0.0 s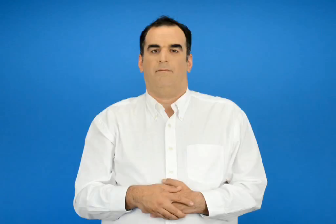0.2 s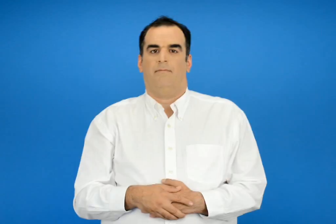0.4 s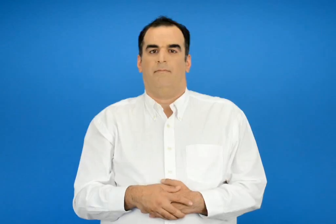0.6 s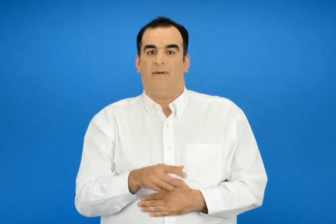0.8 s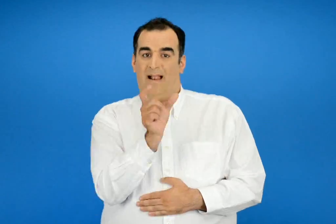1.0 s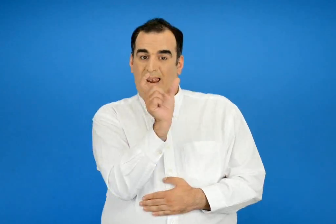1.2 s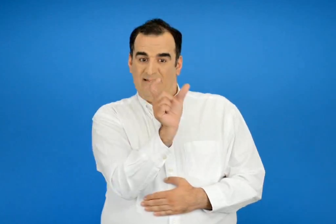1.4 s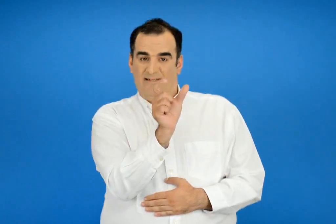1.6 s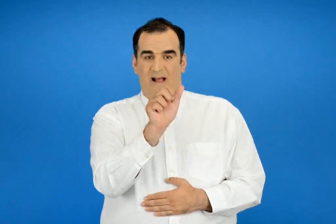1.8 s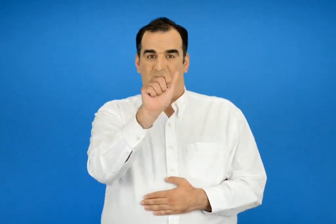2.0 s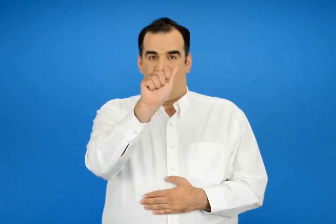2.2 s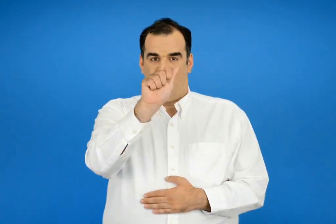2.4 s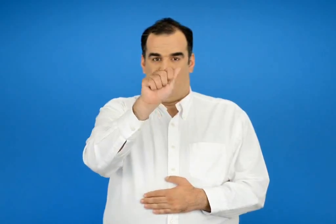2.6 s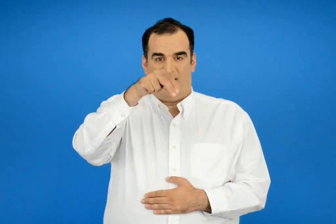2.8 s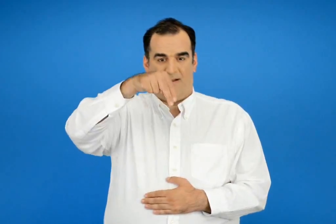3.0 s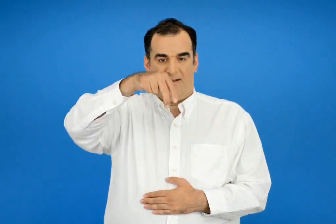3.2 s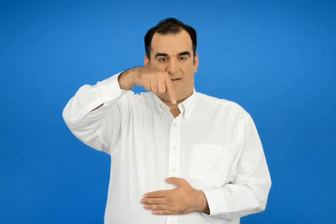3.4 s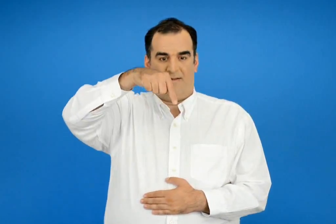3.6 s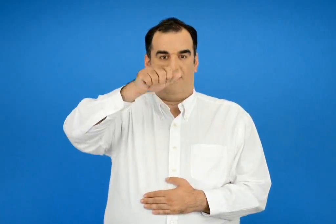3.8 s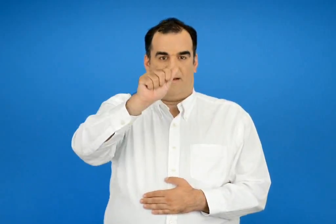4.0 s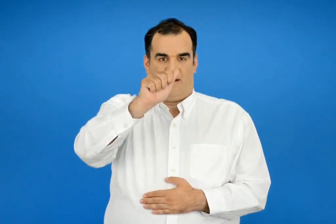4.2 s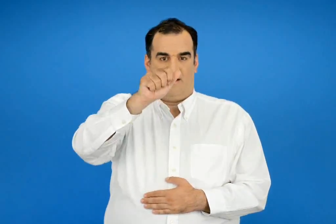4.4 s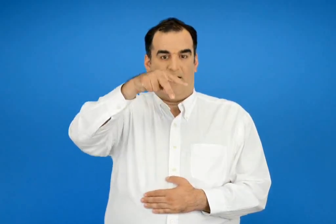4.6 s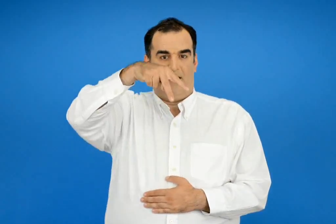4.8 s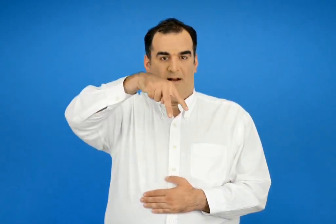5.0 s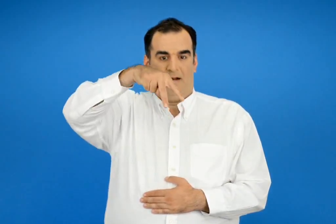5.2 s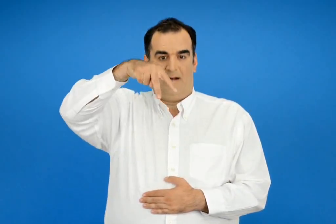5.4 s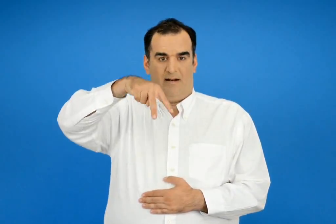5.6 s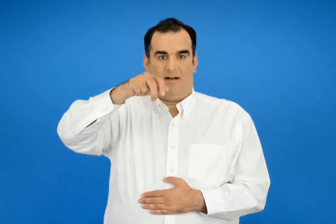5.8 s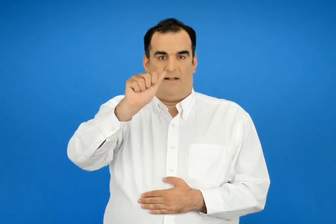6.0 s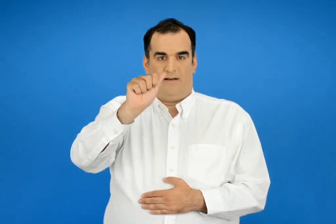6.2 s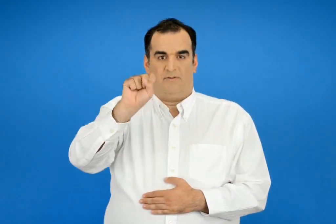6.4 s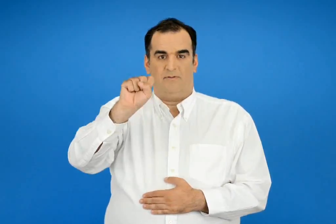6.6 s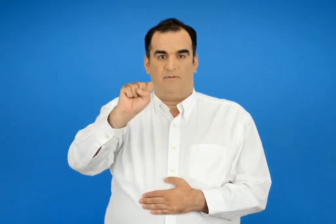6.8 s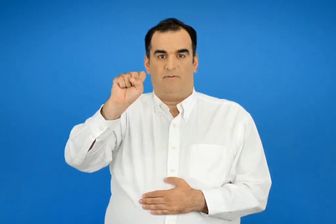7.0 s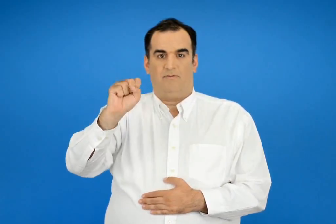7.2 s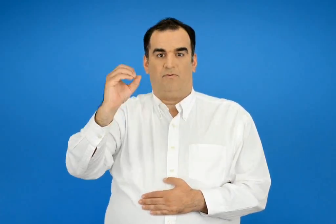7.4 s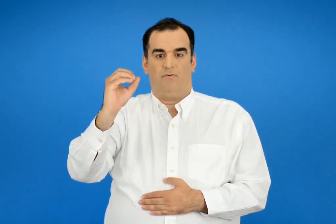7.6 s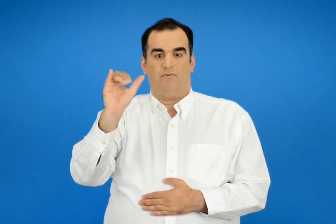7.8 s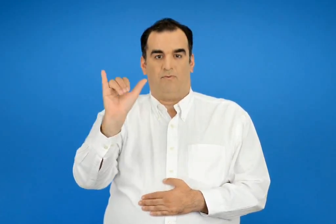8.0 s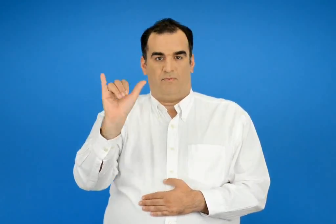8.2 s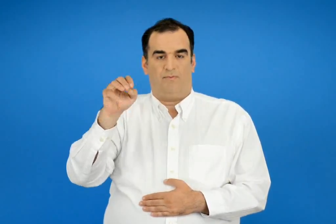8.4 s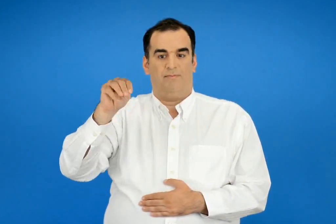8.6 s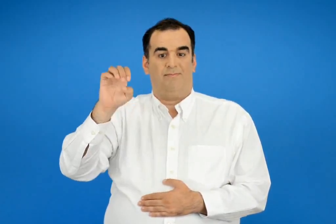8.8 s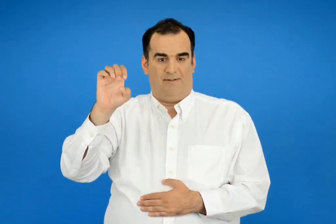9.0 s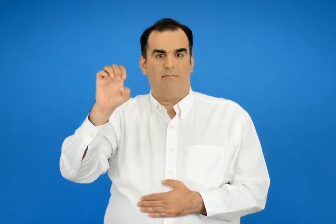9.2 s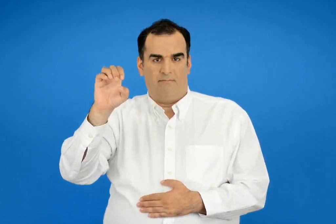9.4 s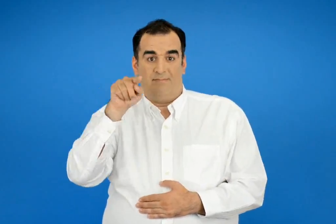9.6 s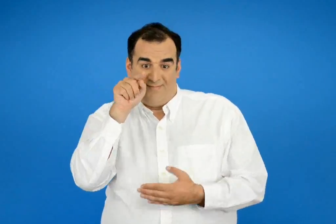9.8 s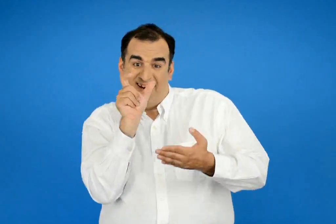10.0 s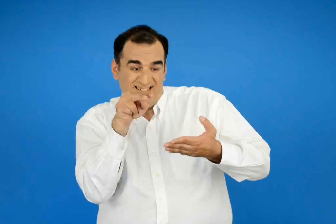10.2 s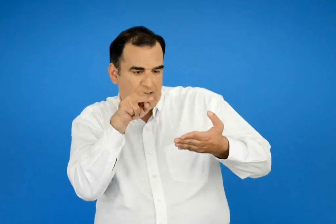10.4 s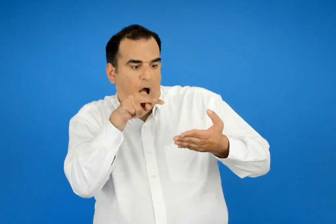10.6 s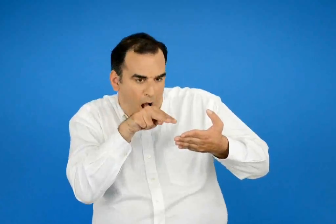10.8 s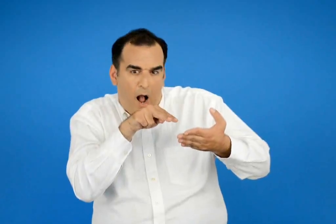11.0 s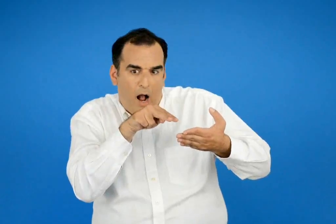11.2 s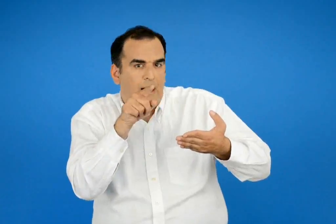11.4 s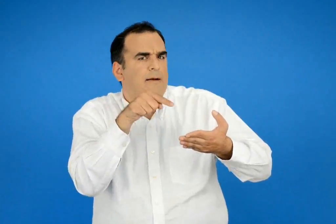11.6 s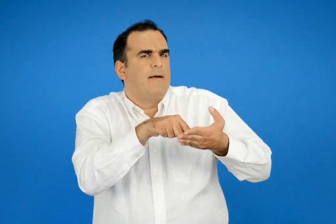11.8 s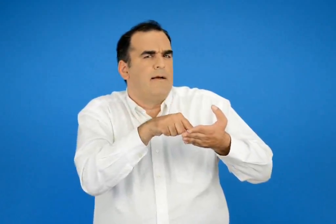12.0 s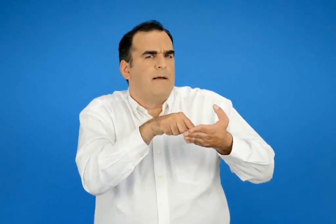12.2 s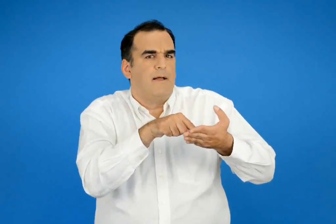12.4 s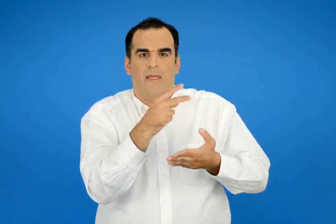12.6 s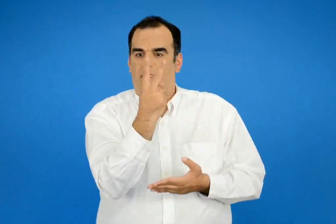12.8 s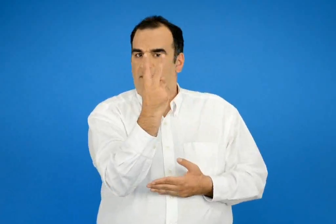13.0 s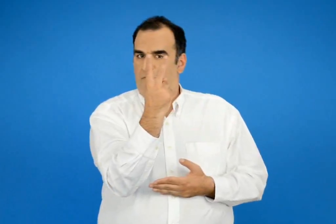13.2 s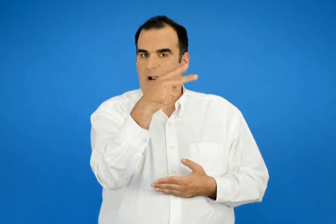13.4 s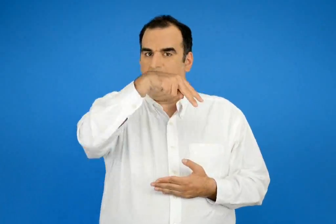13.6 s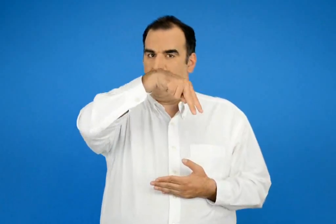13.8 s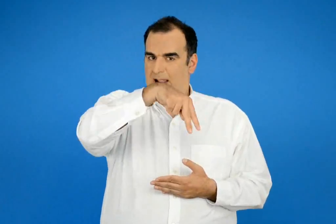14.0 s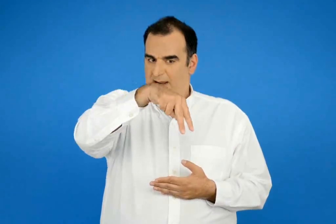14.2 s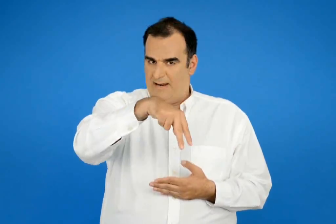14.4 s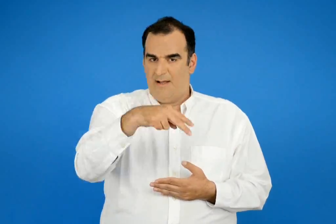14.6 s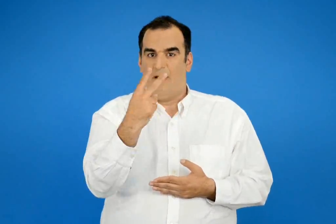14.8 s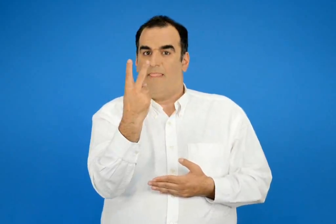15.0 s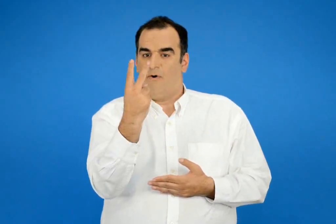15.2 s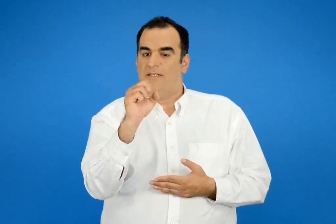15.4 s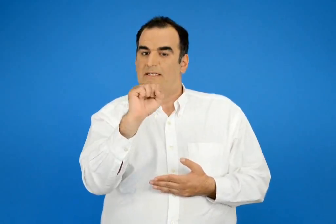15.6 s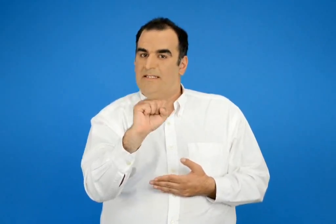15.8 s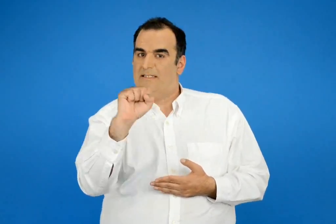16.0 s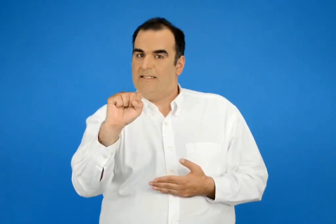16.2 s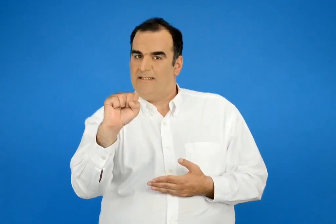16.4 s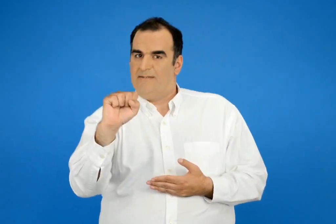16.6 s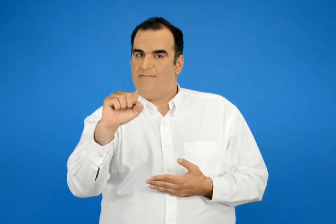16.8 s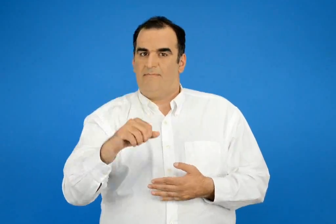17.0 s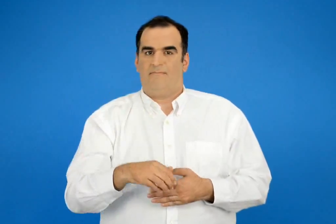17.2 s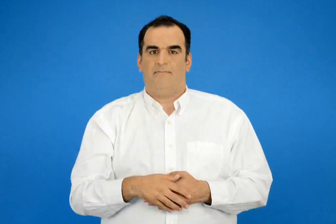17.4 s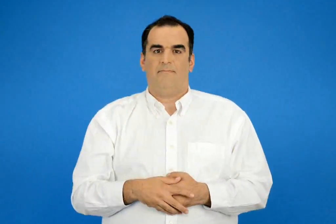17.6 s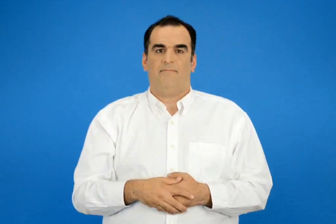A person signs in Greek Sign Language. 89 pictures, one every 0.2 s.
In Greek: πρόσεξες τη λέξη ανταλλάσσουμε ; έχει δύο λ και δύο σ
